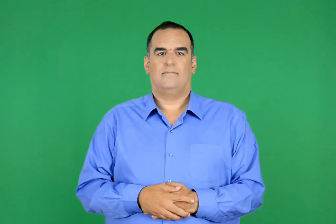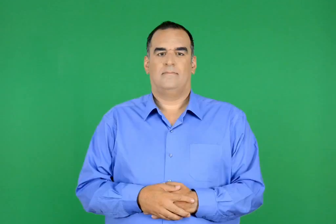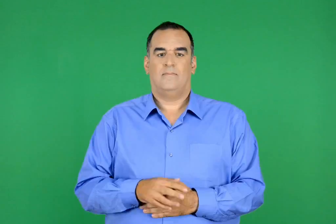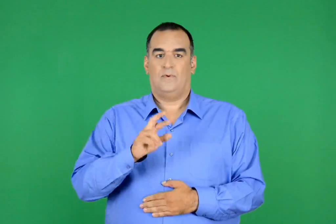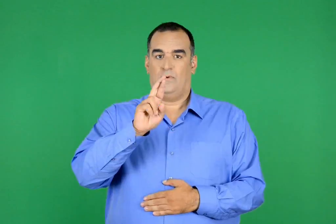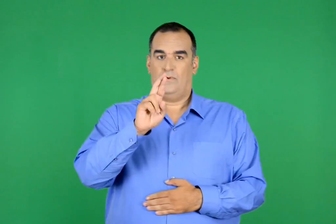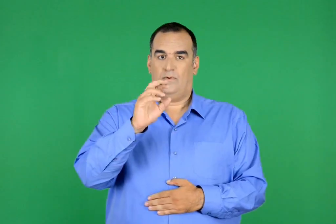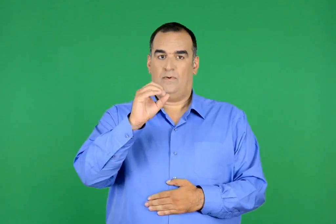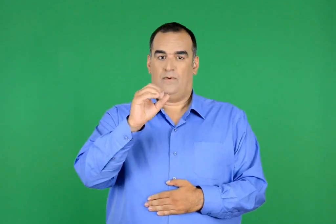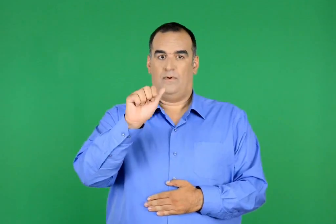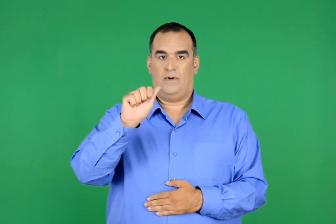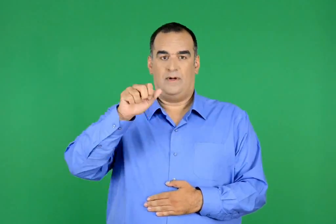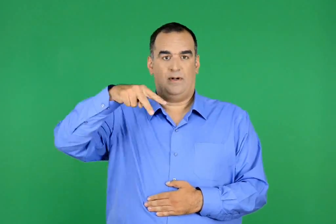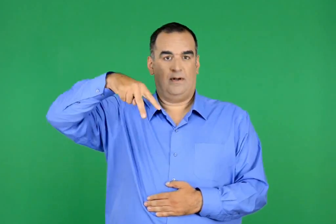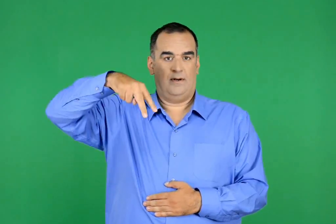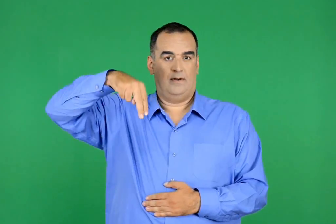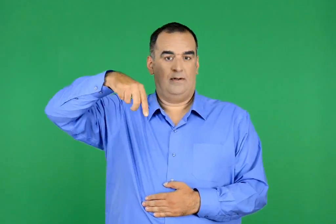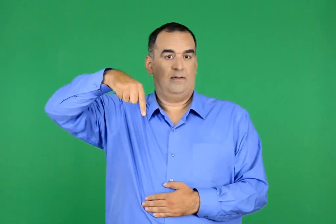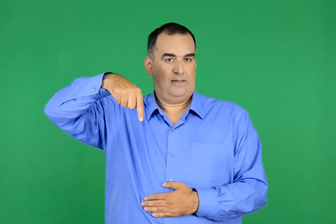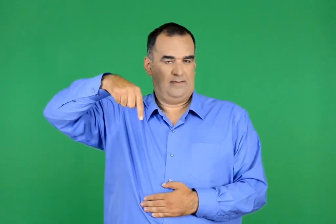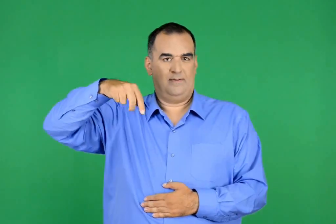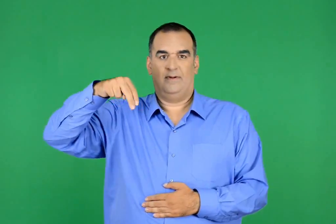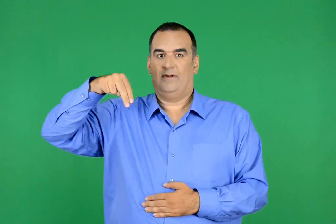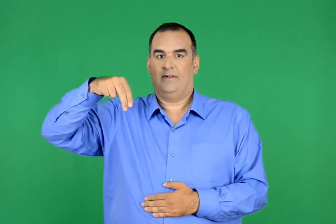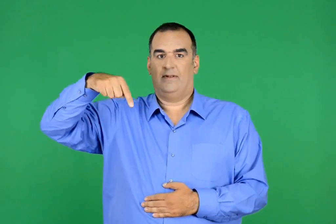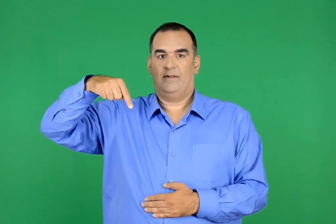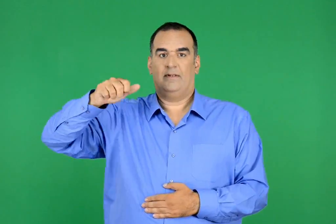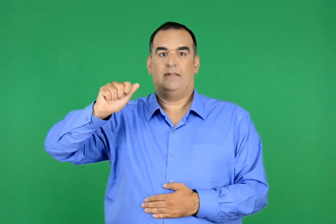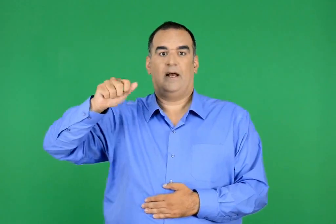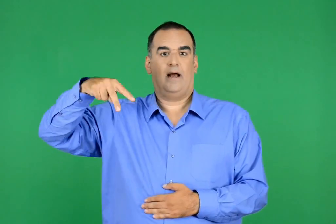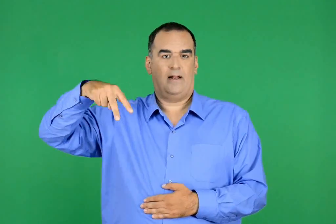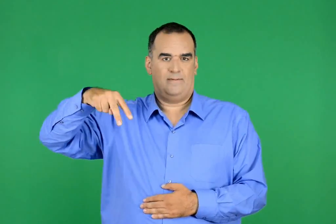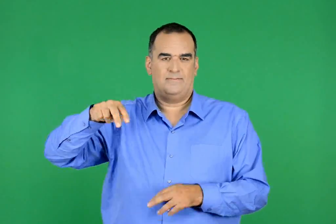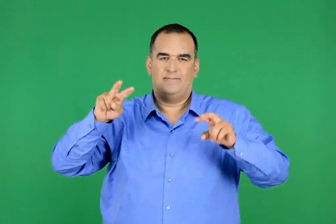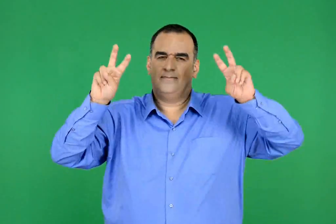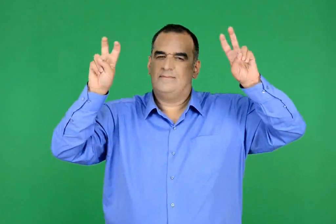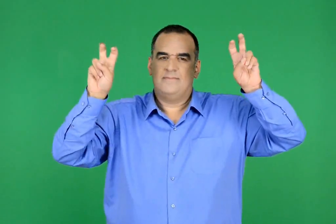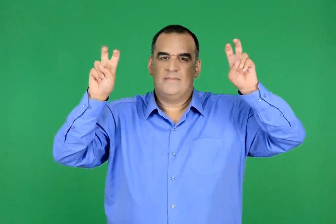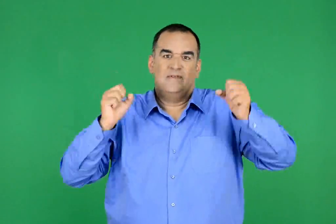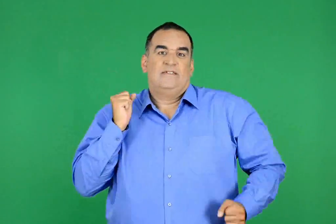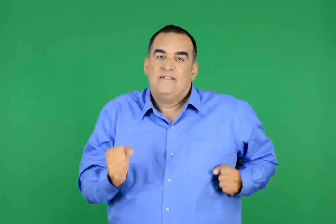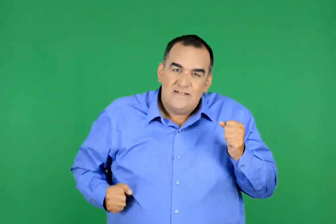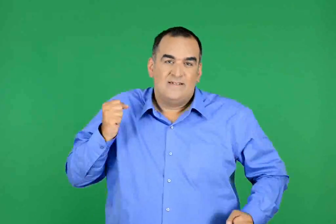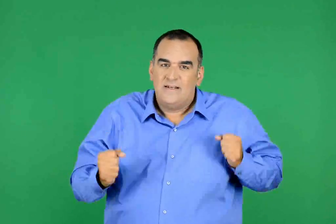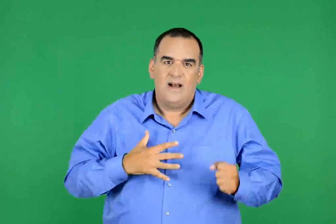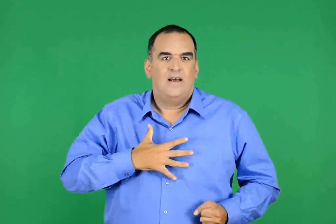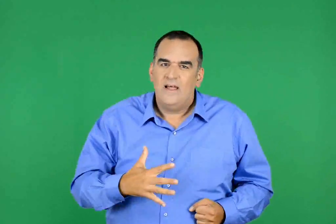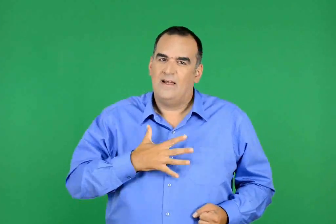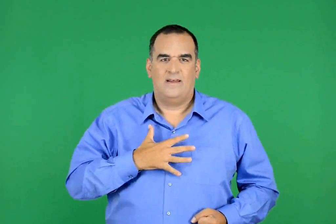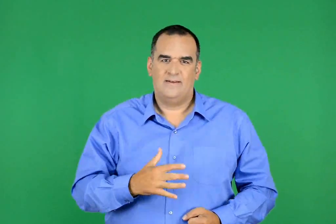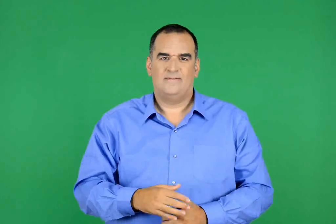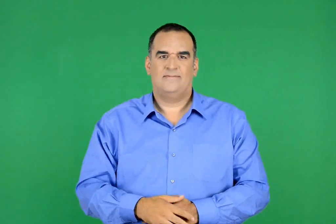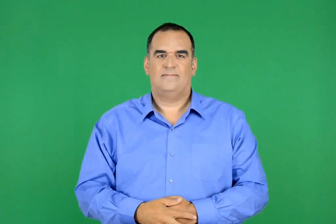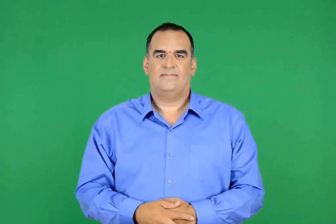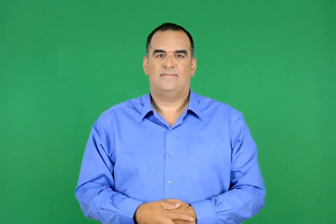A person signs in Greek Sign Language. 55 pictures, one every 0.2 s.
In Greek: νταλ , η τρεχάλα
